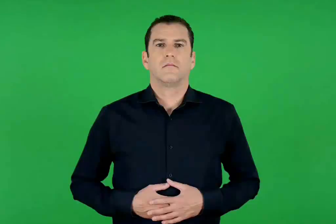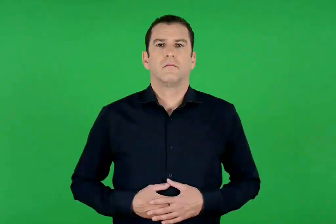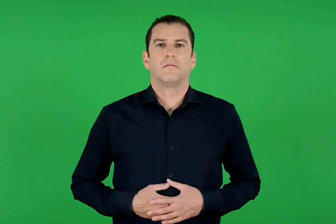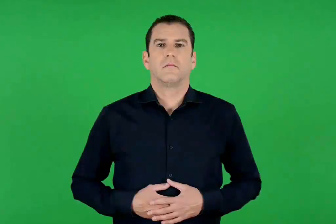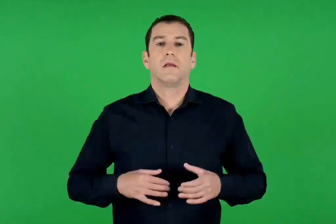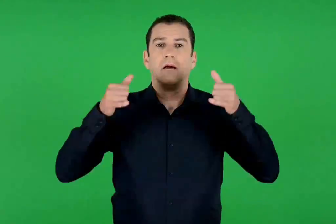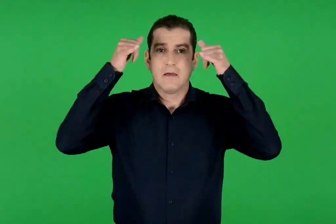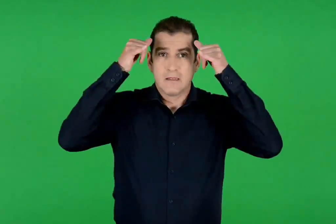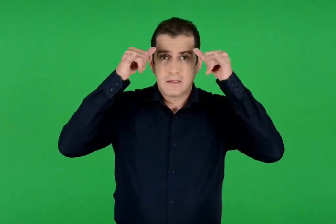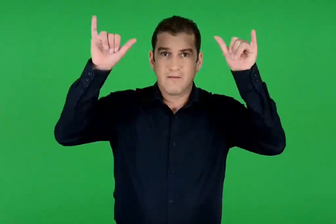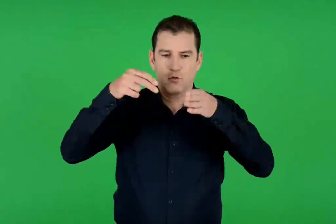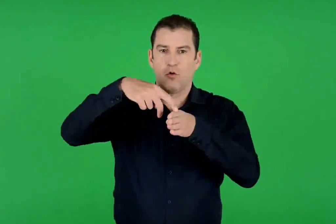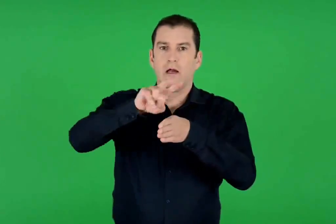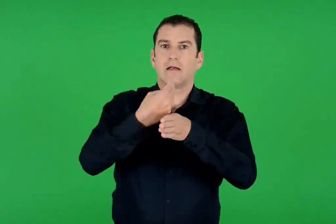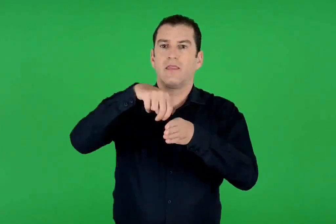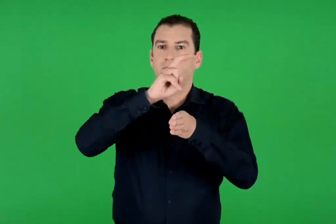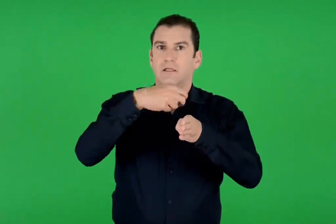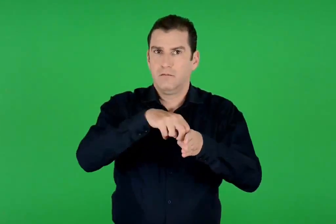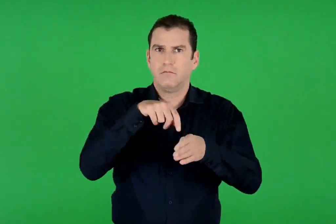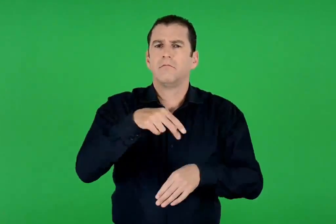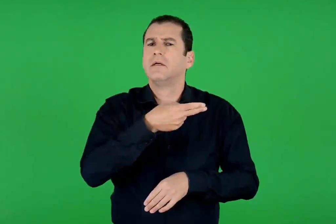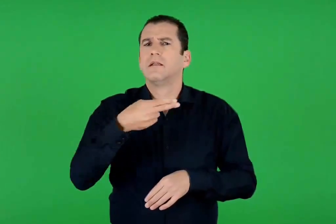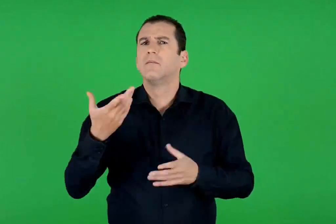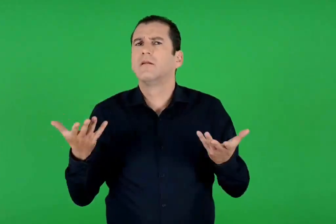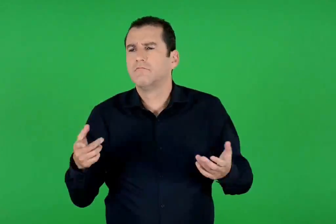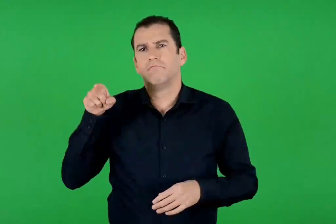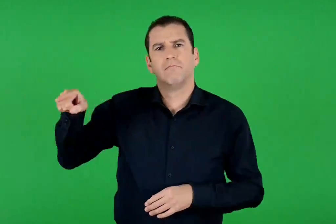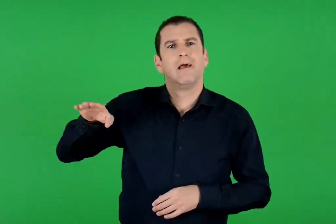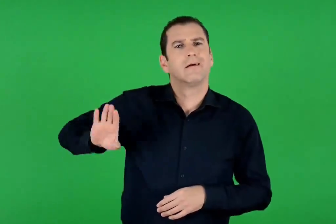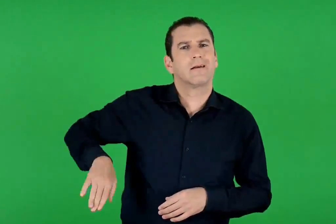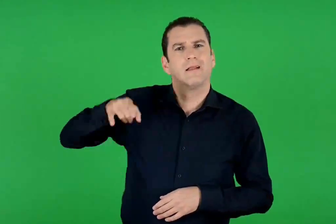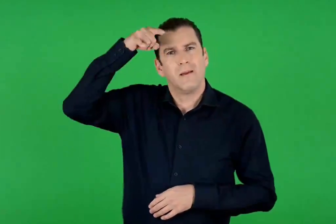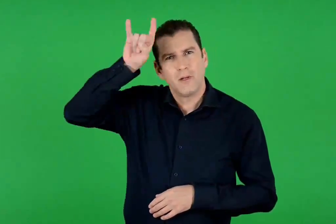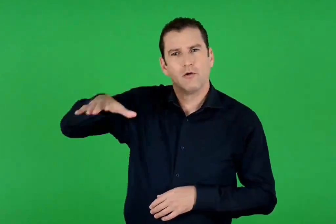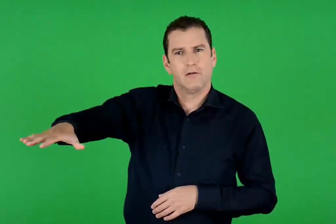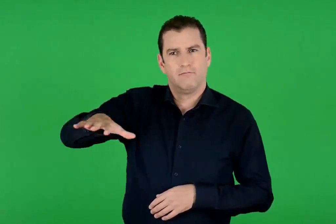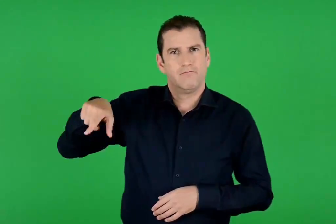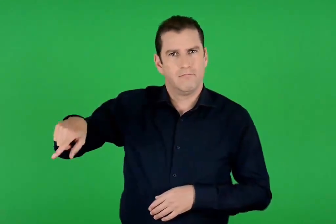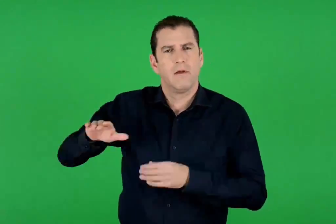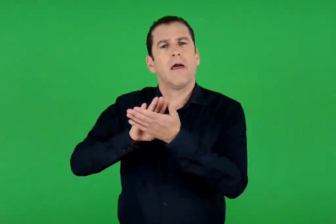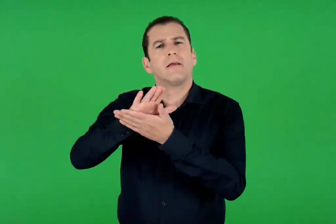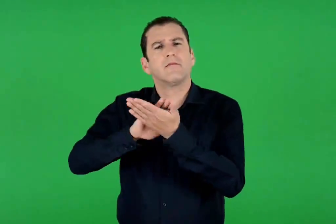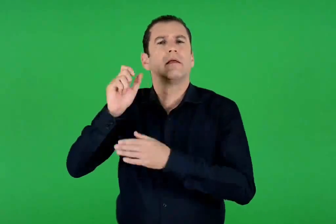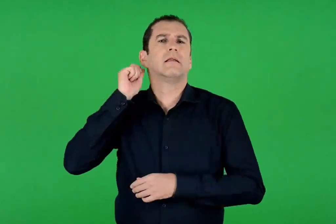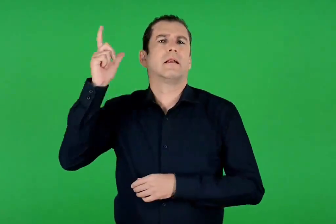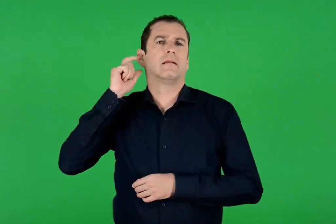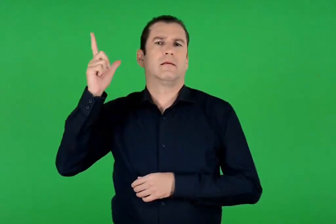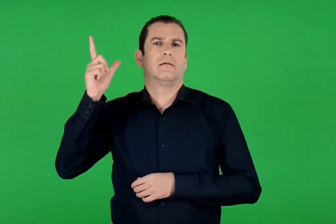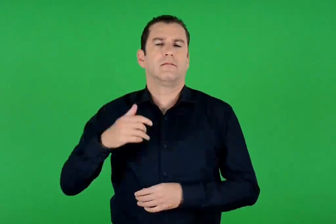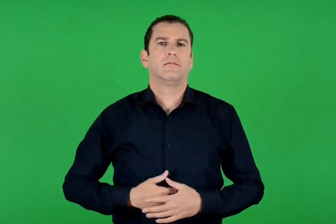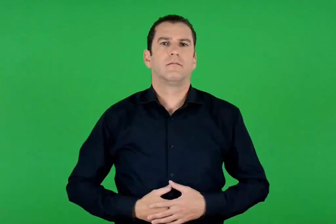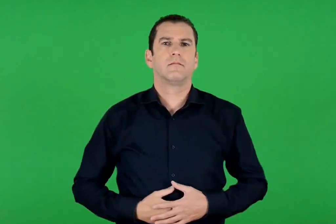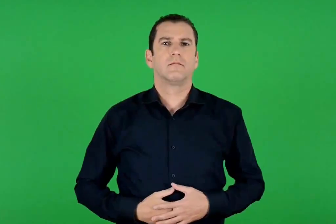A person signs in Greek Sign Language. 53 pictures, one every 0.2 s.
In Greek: ταυροκαθάψια θρησκευτική τελετή στη μινωική κρήτη
